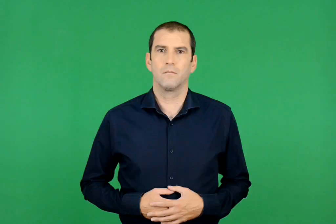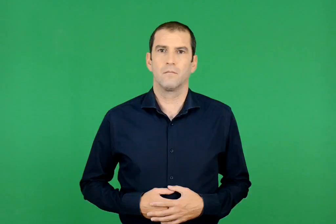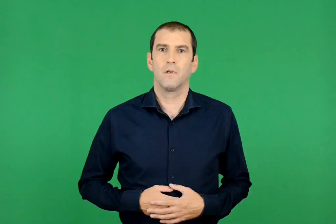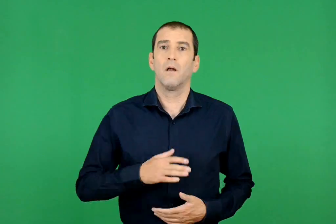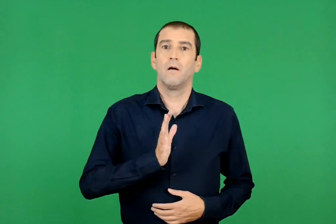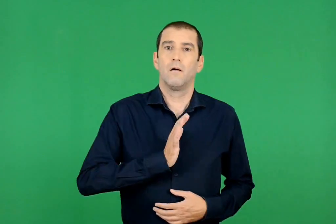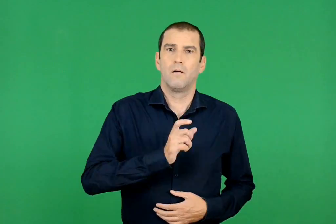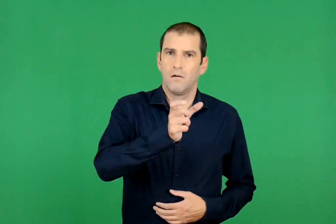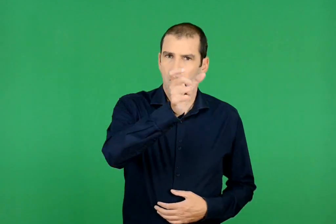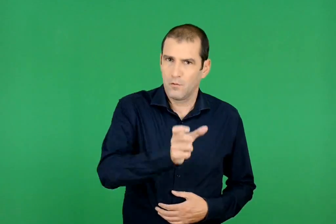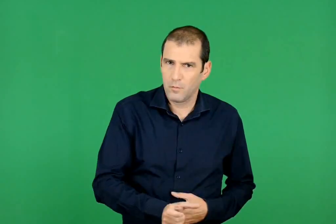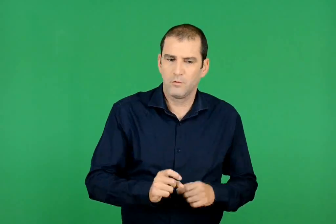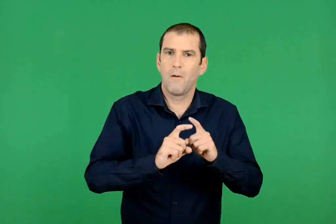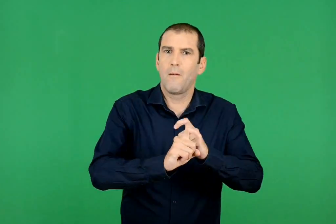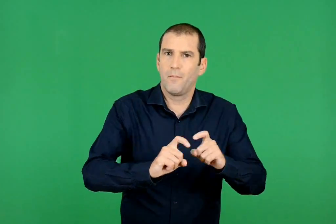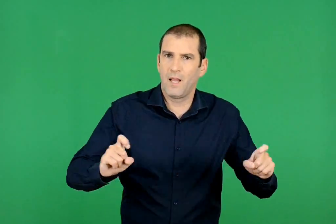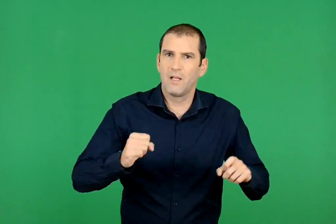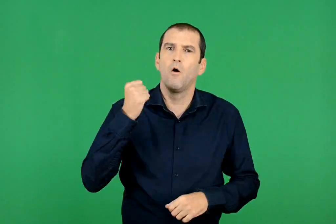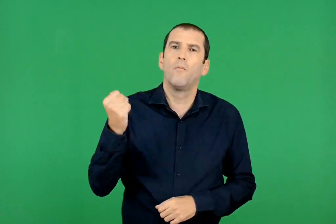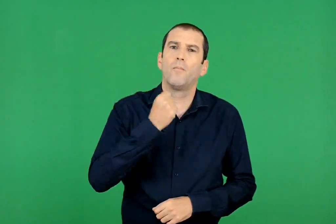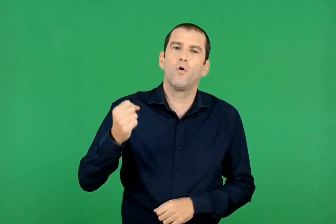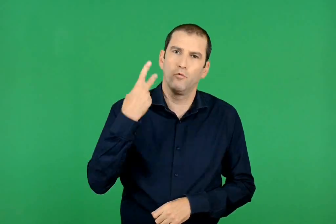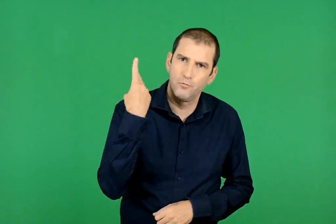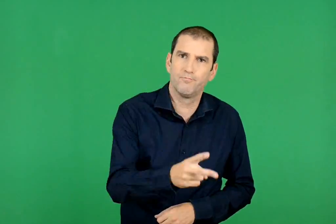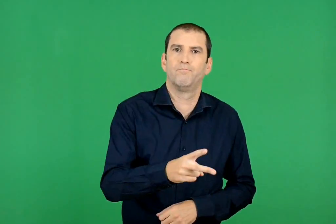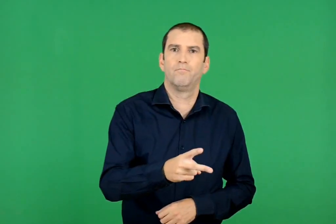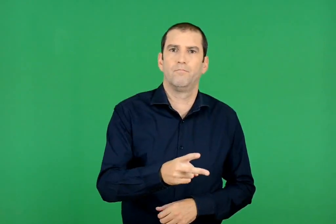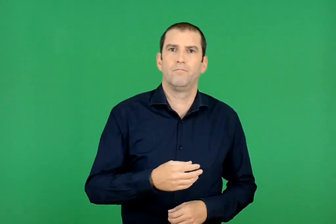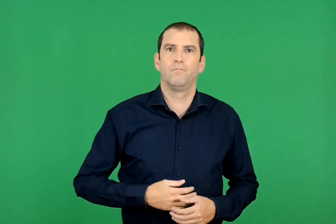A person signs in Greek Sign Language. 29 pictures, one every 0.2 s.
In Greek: ο πόνος του ανθρώπου και των πραγμάτων
